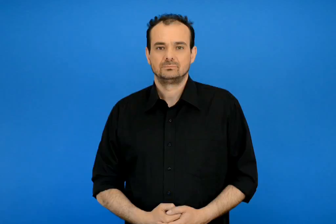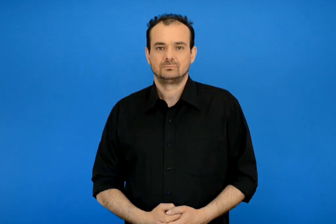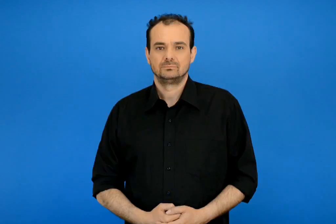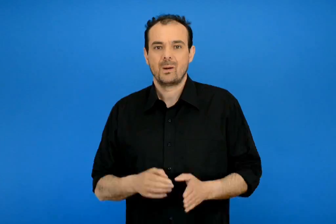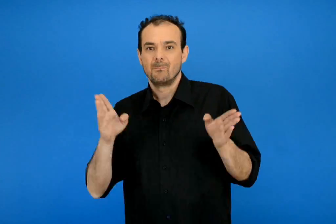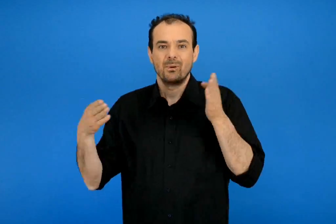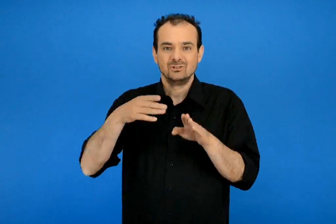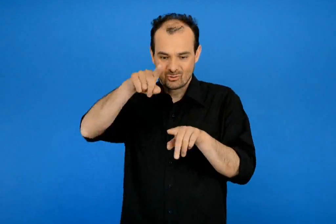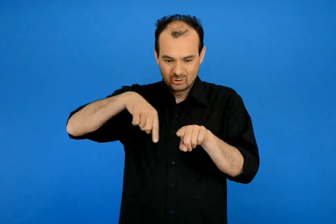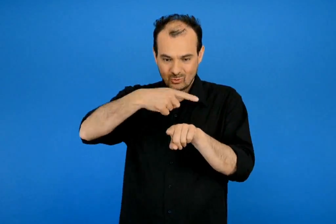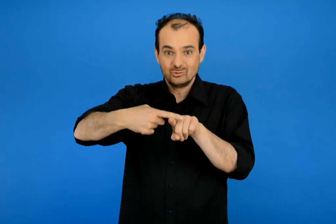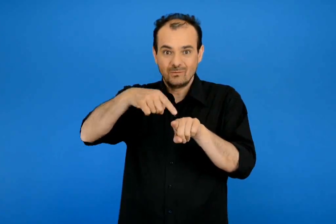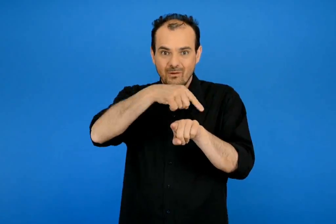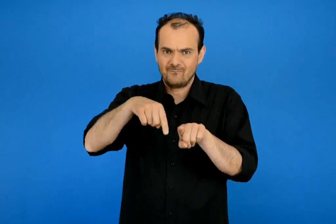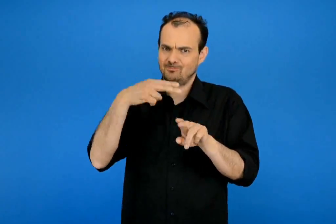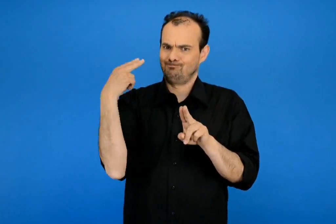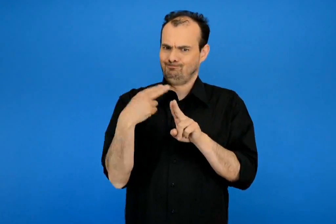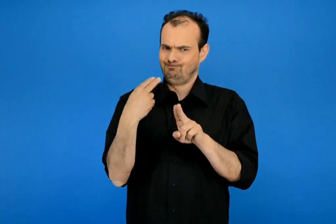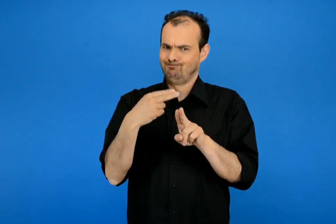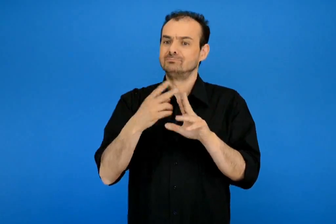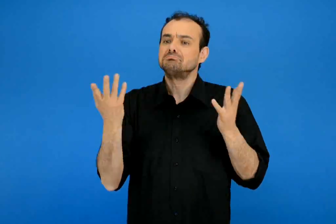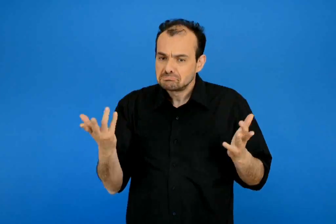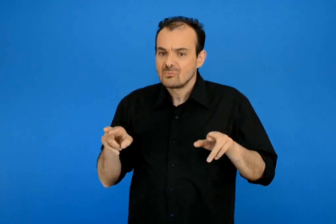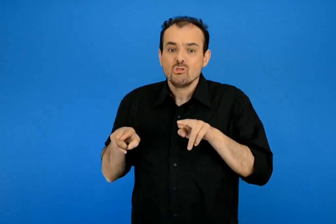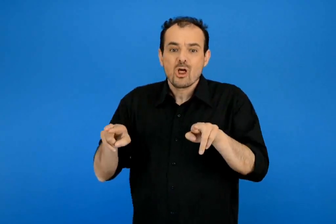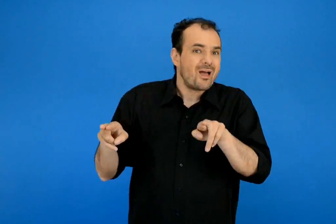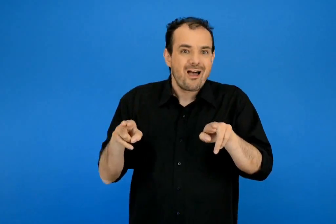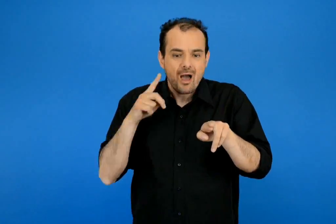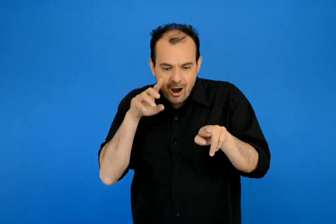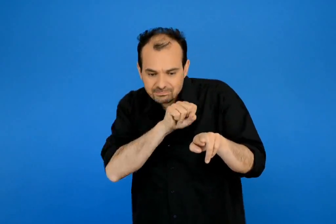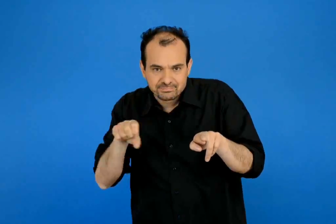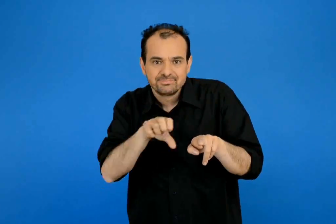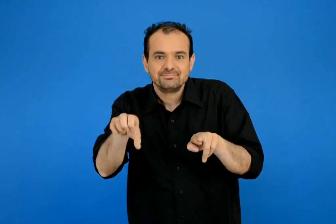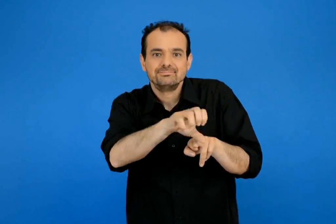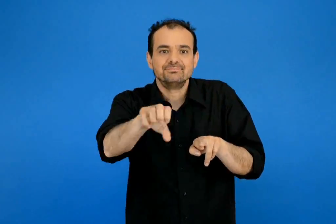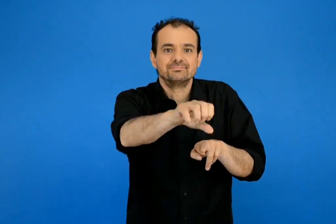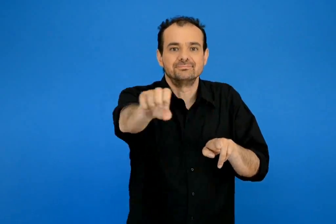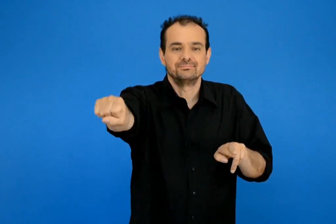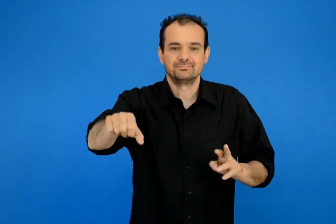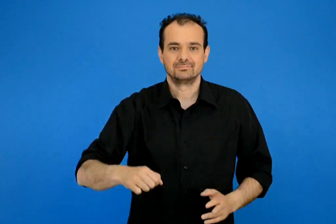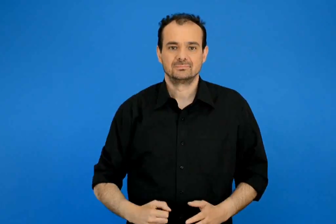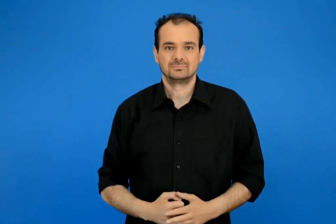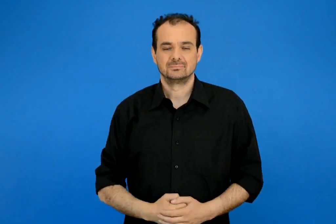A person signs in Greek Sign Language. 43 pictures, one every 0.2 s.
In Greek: τα χρειαζόμαστε για να προσανατολιζόμαστε και να βρίσκουμε το δρόμο μας
